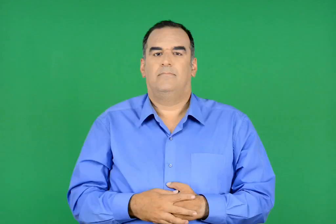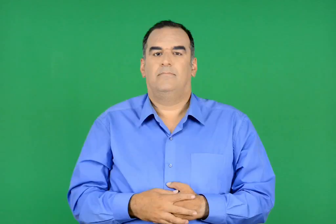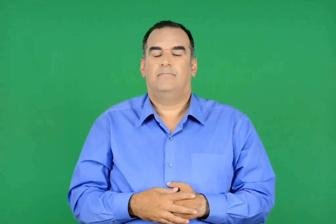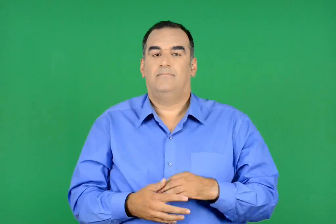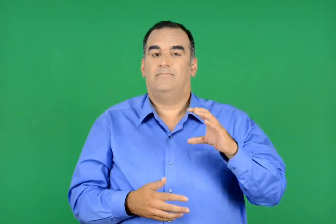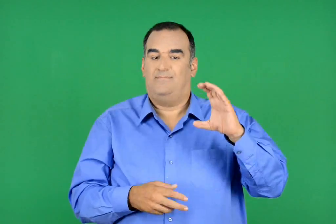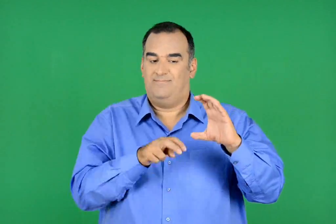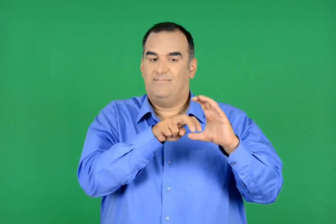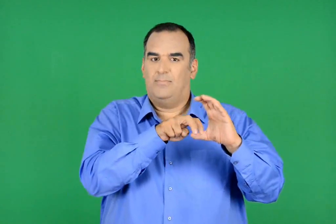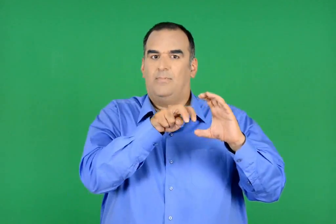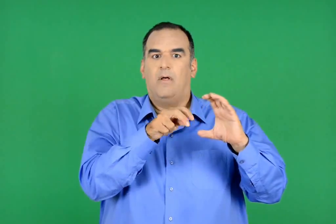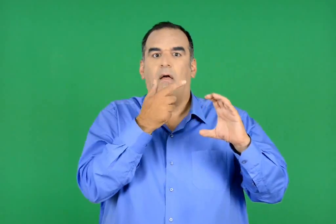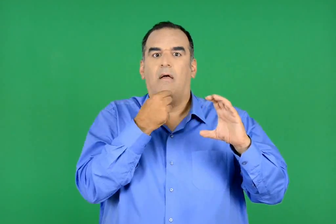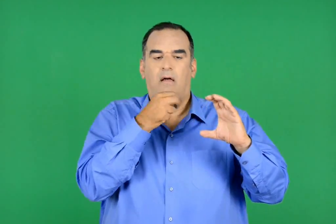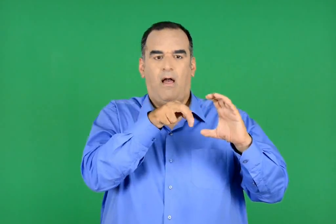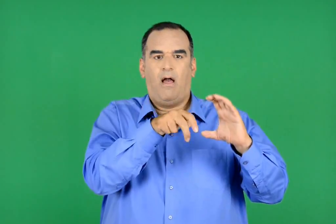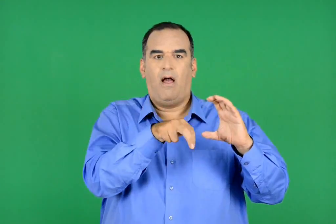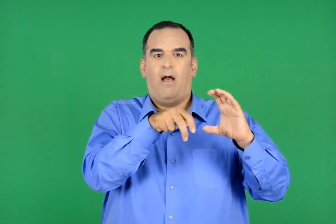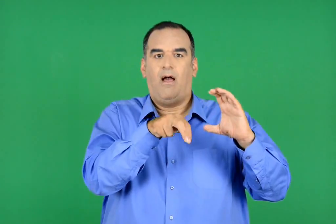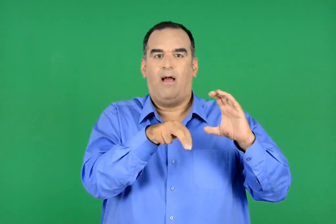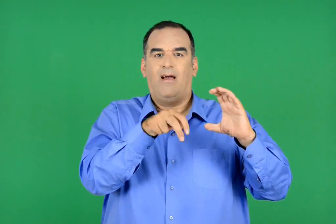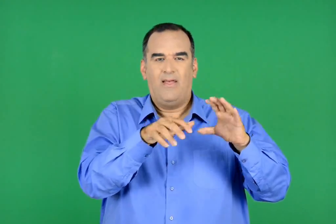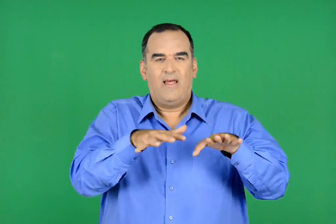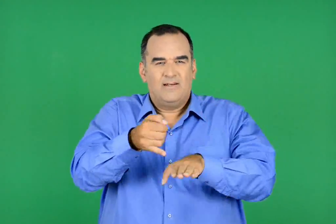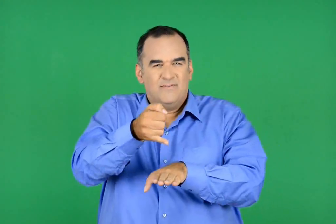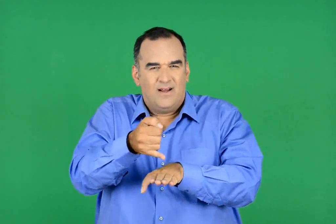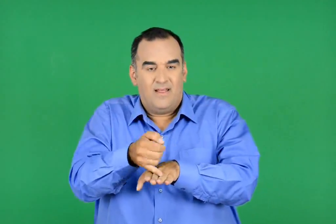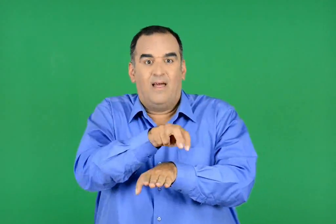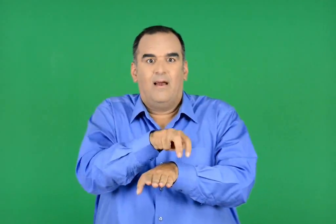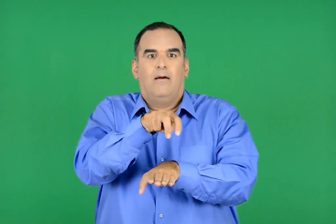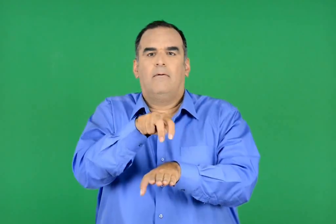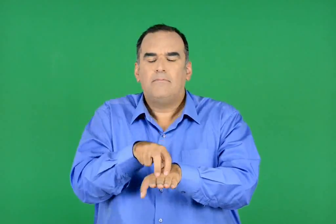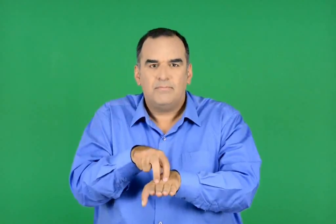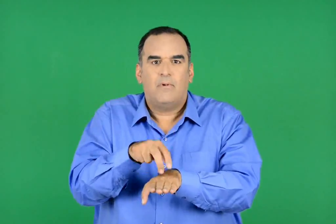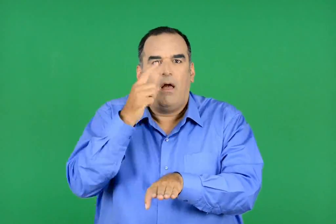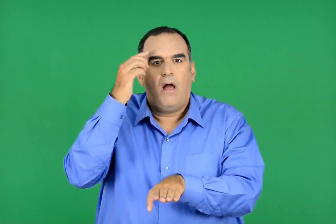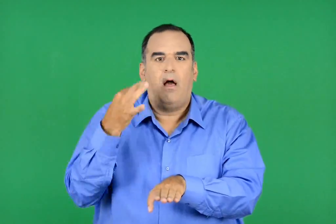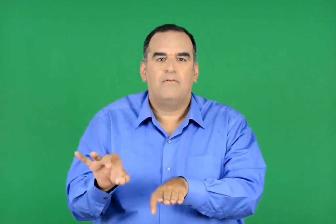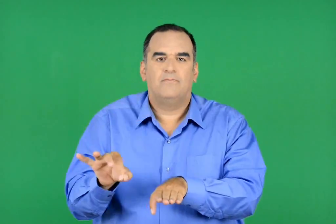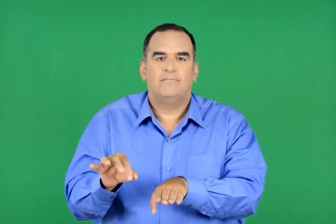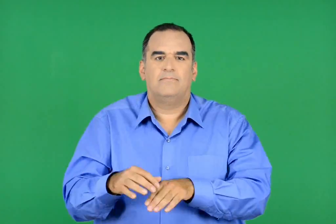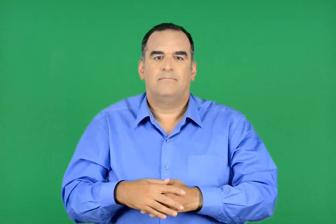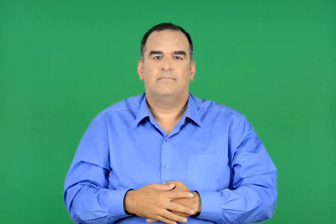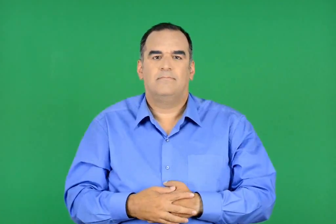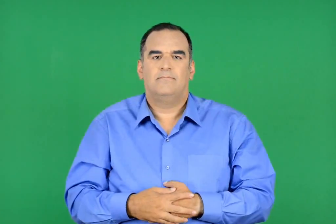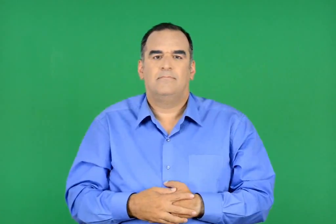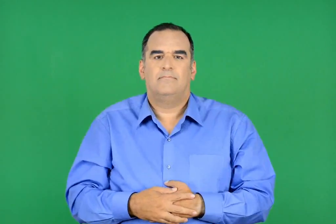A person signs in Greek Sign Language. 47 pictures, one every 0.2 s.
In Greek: μπορούσα να βαδίζω και , χωρίς να το καταλάβω σχεδόν , βρέθηκα στο βυθό της θάλασσας
